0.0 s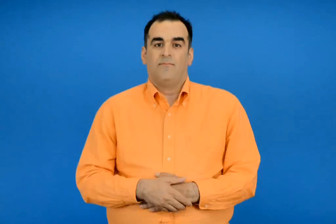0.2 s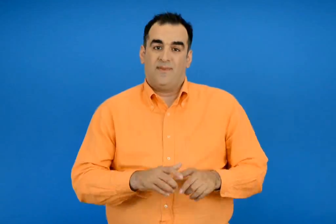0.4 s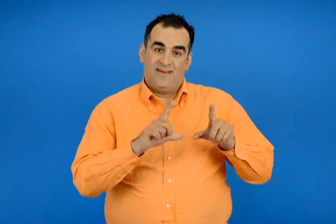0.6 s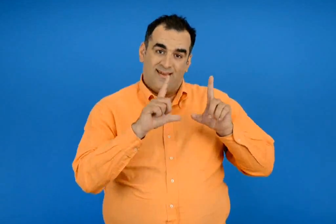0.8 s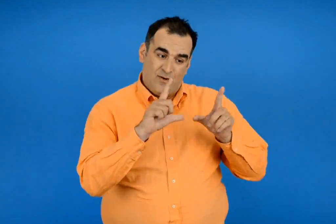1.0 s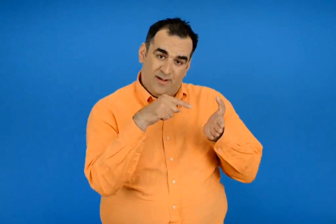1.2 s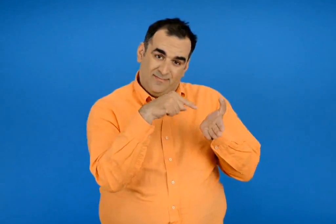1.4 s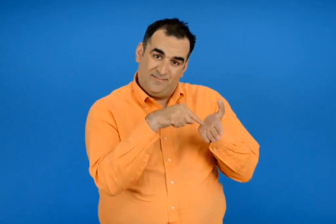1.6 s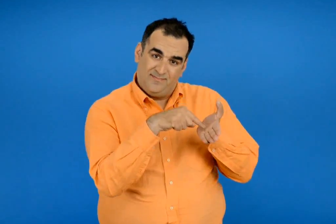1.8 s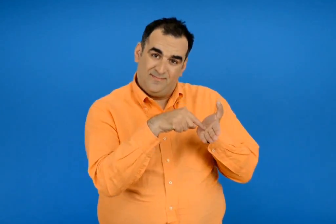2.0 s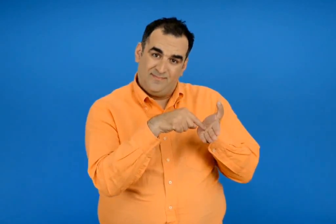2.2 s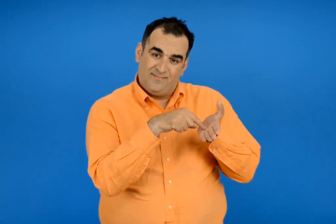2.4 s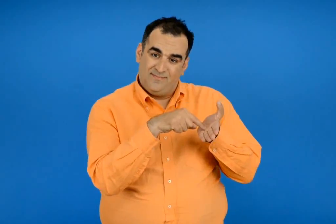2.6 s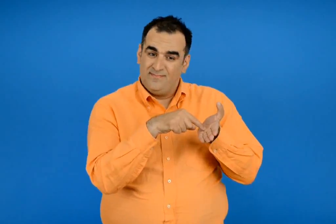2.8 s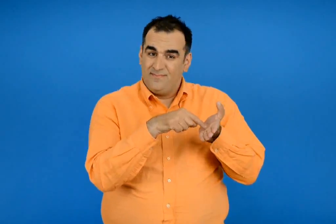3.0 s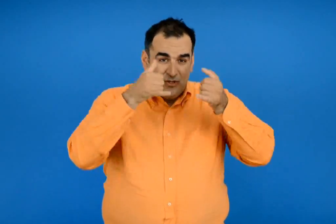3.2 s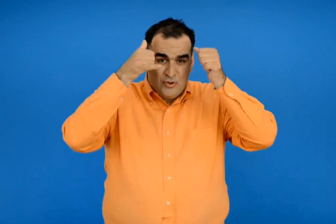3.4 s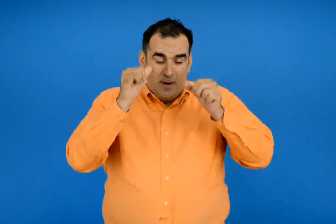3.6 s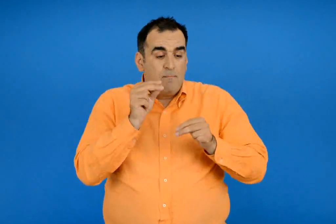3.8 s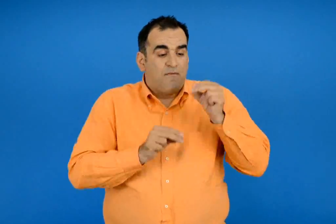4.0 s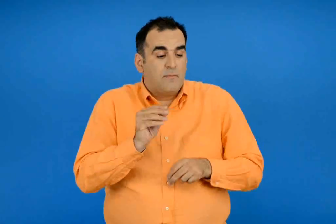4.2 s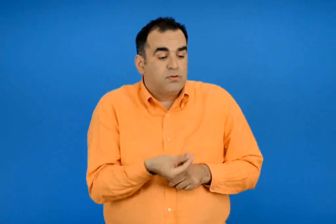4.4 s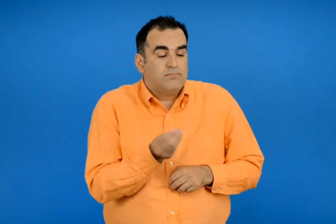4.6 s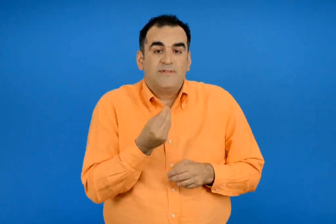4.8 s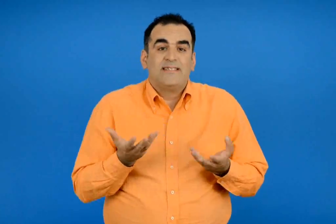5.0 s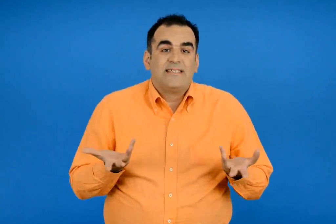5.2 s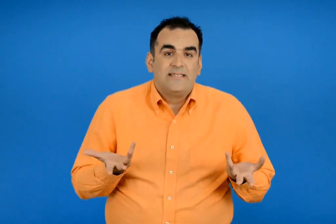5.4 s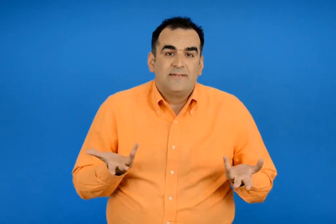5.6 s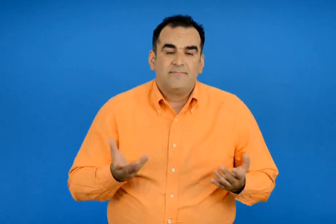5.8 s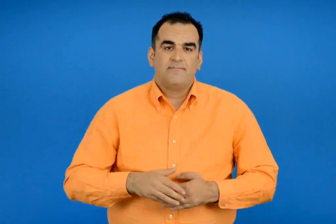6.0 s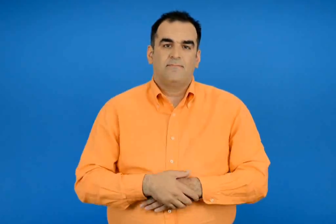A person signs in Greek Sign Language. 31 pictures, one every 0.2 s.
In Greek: τι πρόβλημα αντιμετωπίζουν τα ζώα στην εικόνα ;
